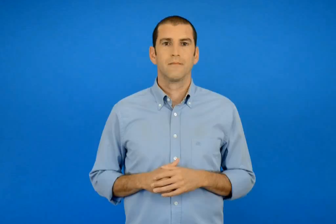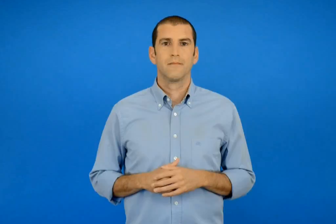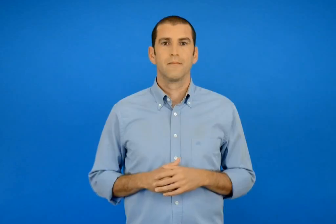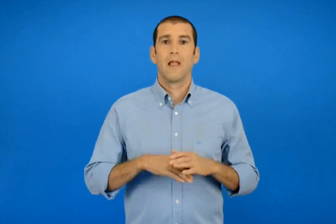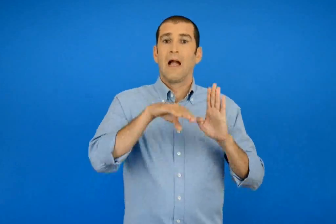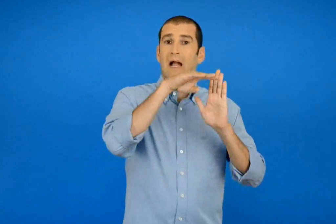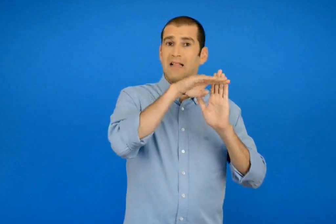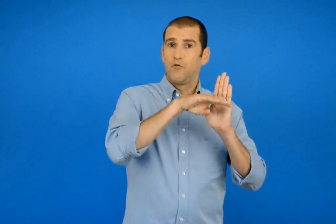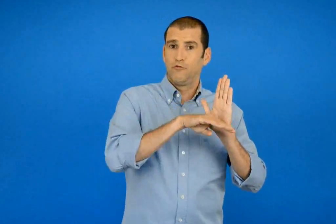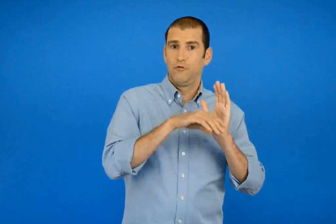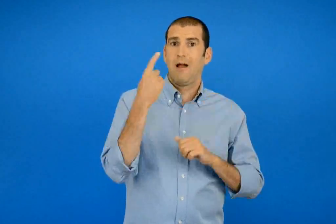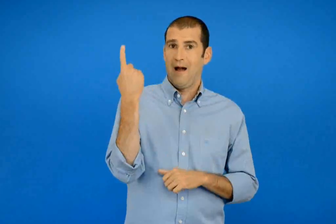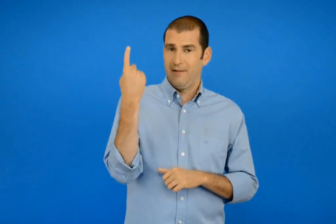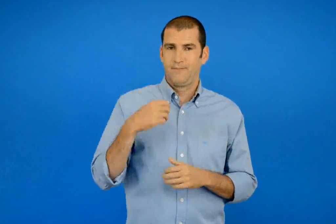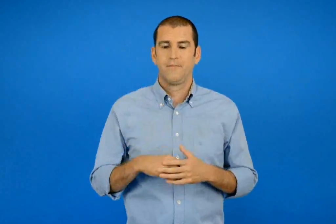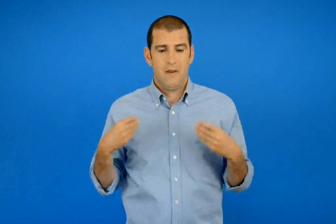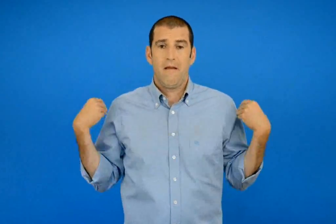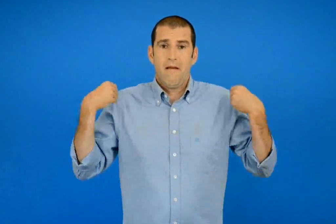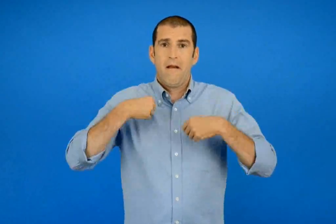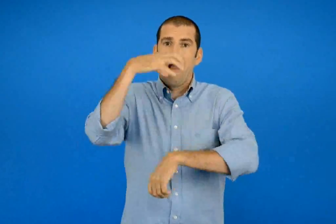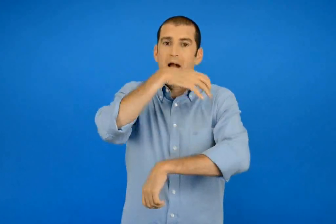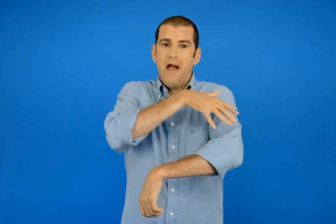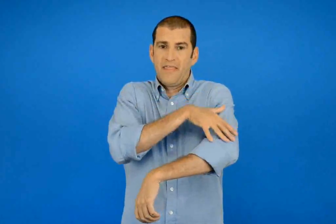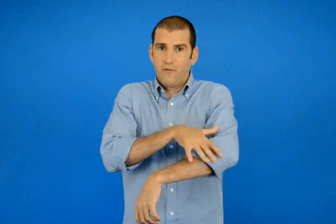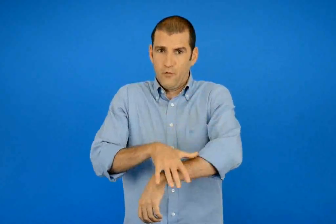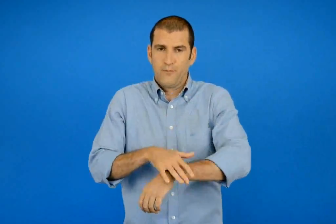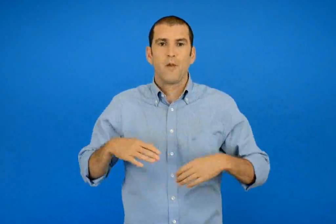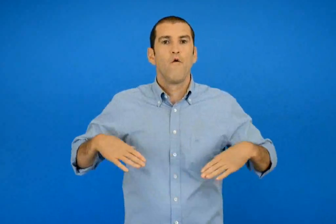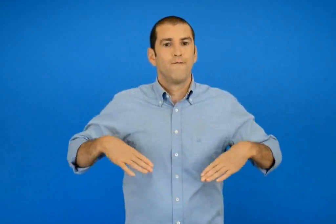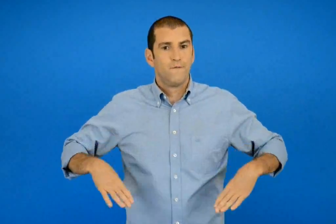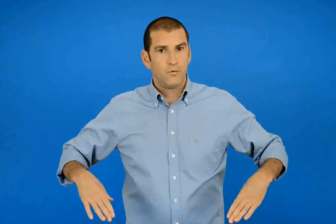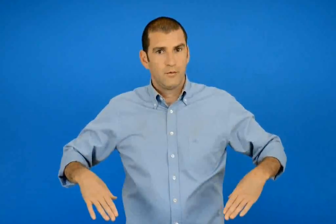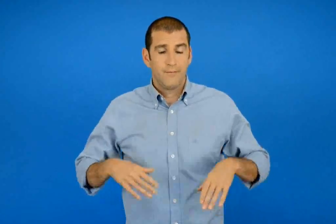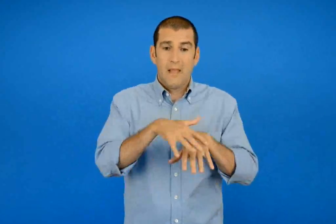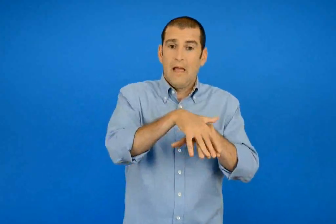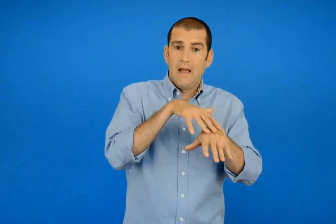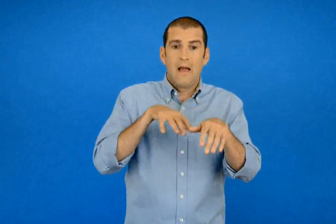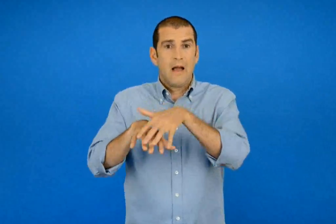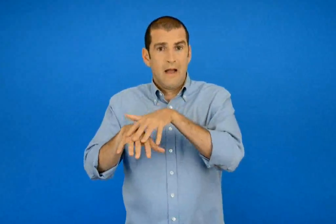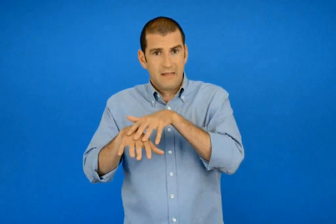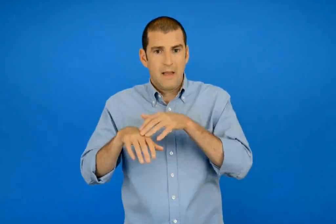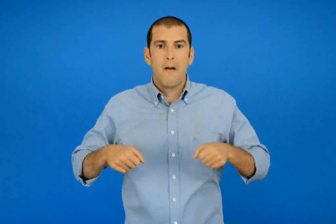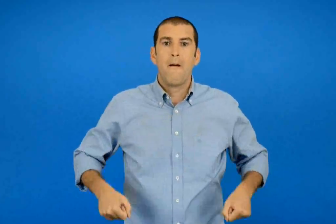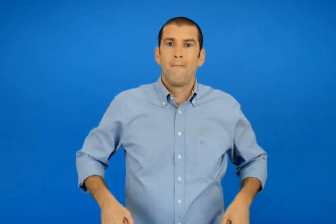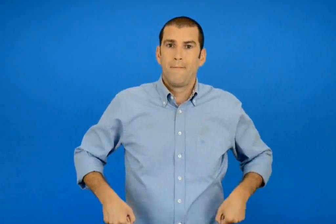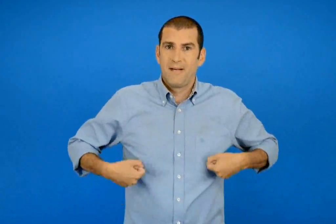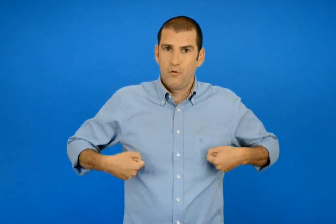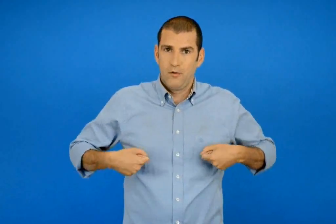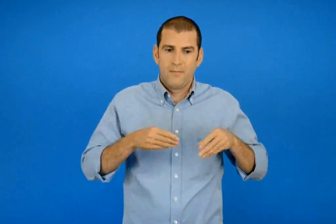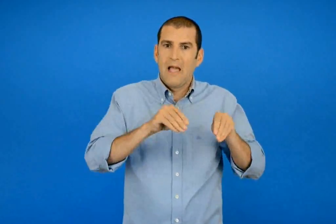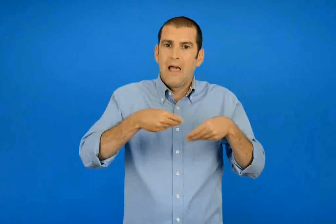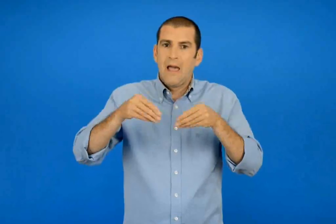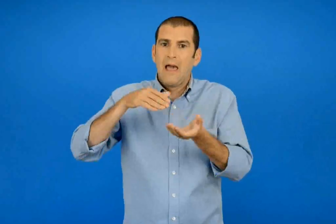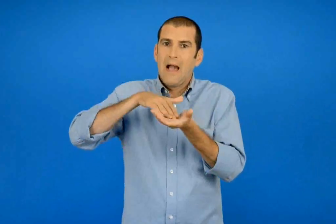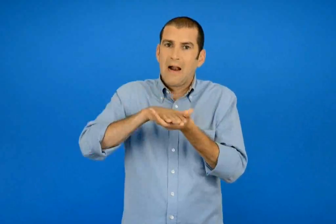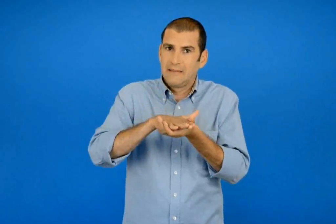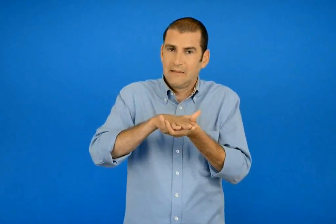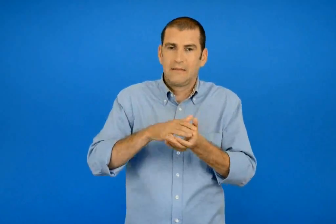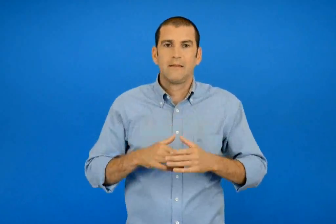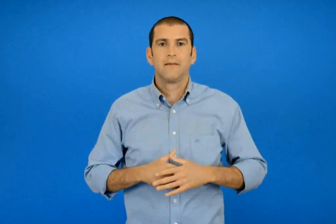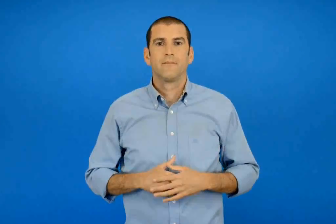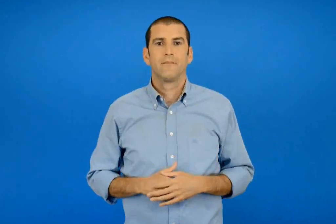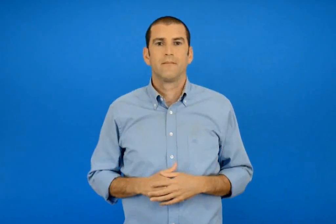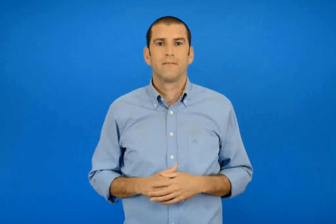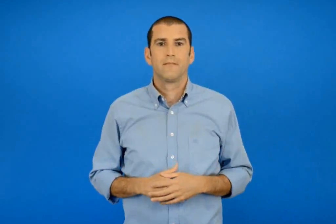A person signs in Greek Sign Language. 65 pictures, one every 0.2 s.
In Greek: κατάλογος 1 αδιάβροχο φούστα γάντι παντελόνι κάλτσες
